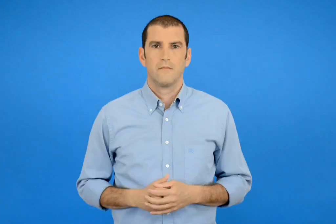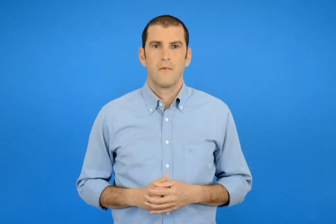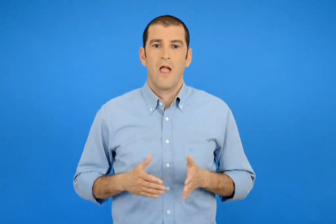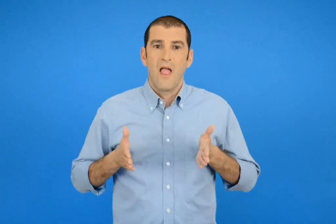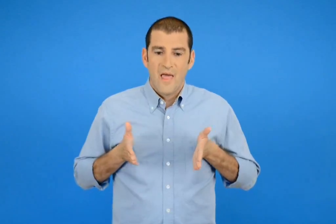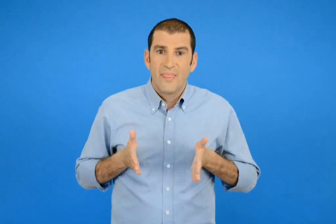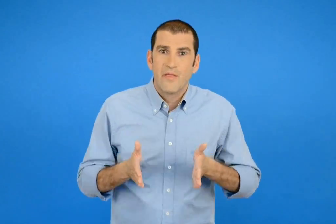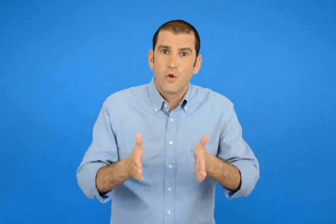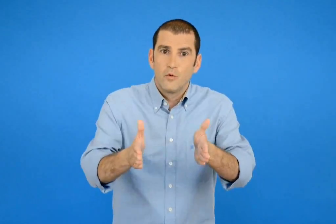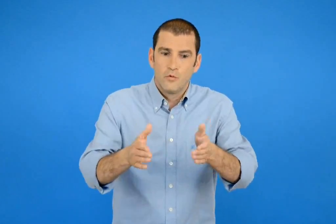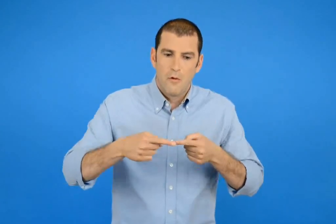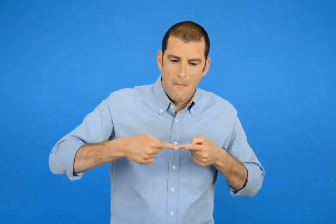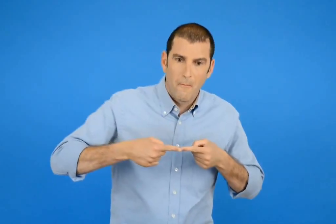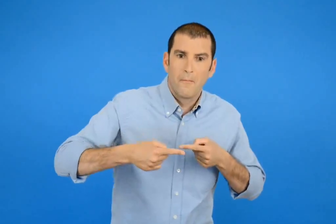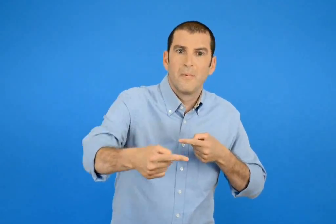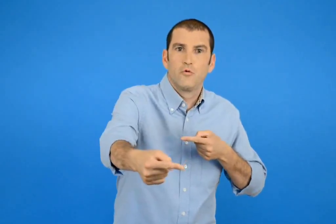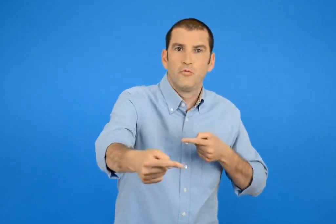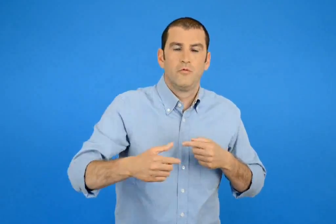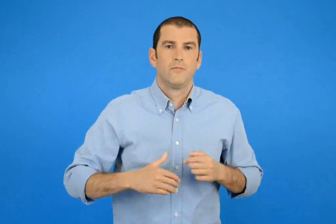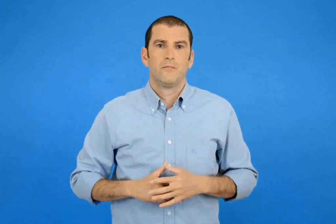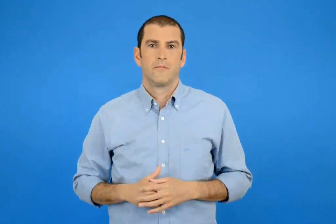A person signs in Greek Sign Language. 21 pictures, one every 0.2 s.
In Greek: το μήκος του διάδρομου
